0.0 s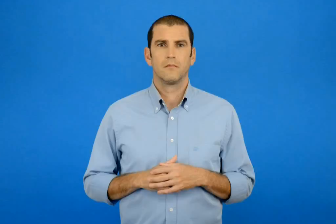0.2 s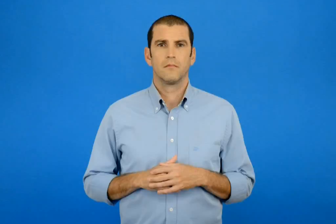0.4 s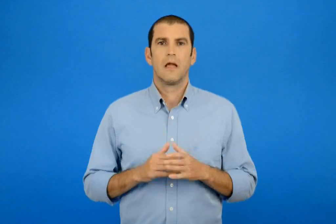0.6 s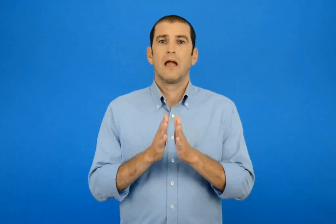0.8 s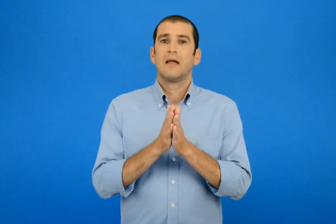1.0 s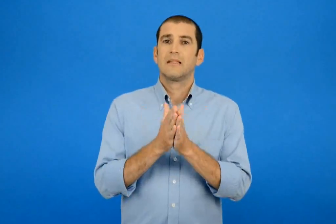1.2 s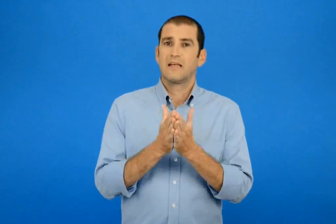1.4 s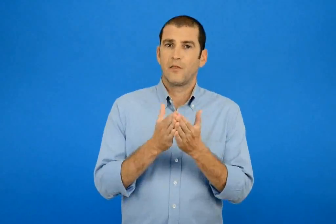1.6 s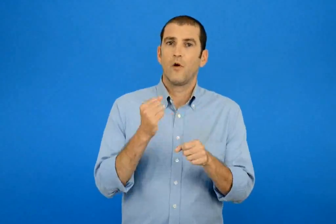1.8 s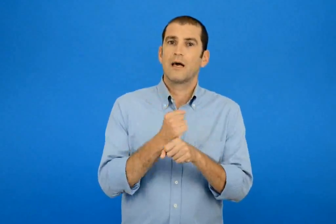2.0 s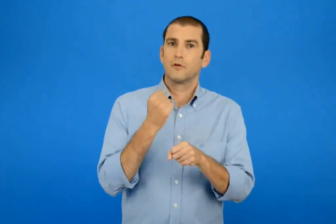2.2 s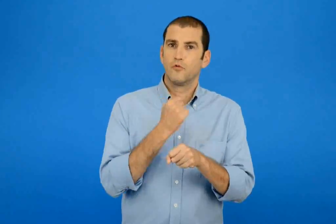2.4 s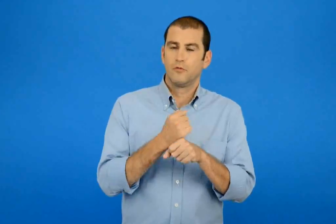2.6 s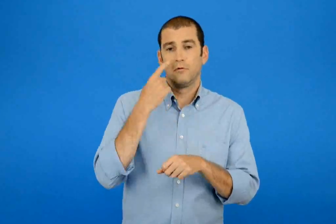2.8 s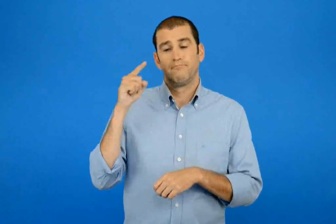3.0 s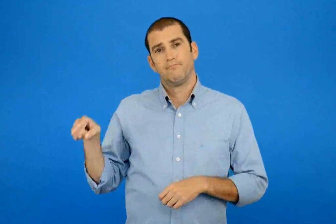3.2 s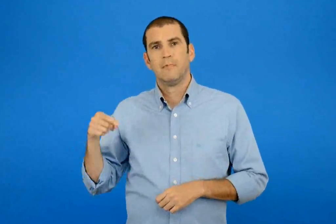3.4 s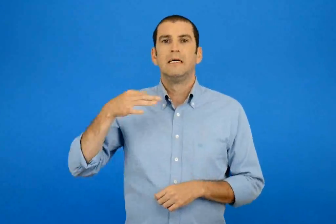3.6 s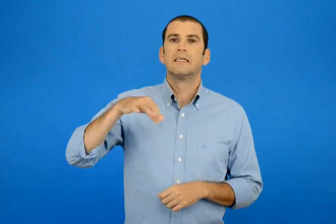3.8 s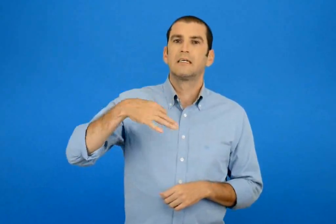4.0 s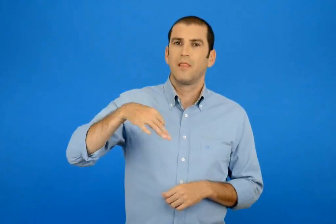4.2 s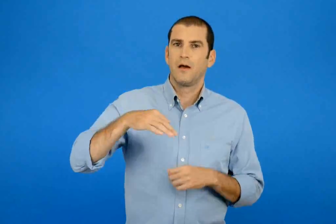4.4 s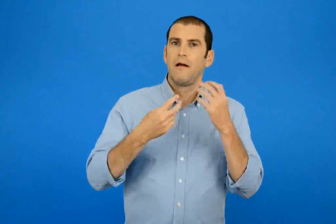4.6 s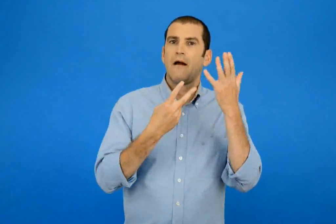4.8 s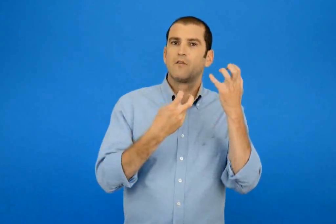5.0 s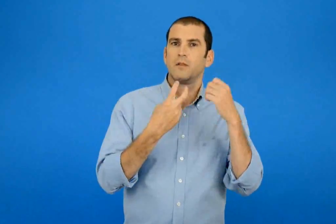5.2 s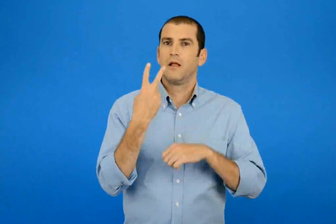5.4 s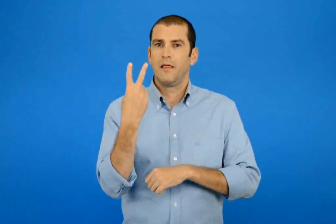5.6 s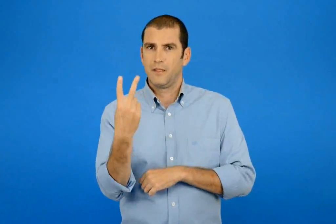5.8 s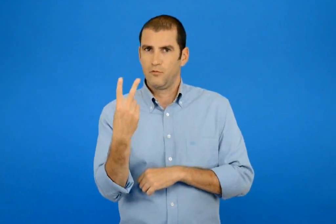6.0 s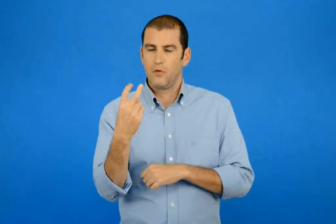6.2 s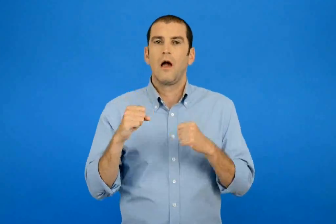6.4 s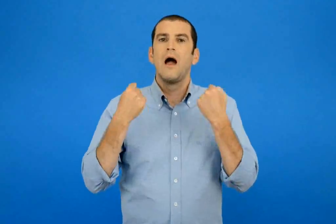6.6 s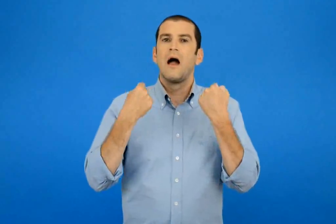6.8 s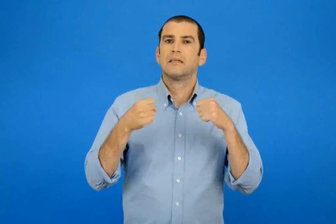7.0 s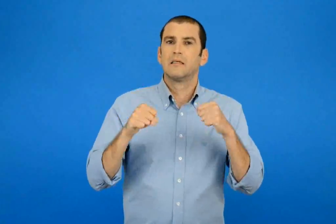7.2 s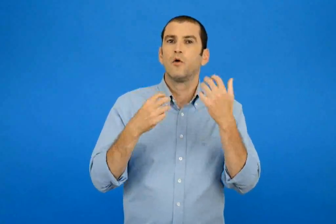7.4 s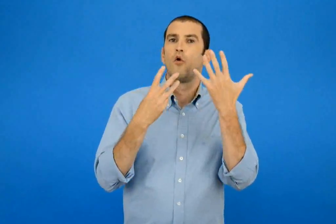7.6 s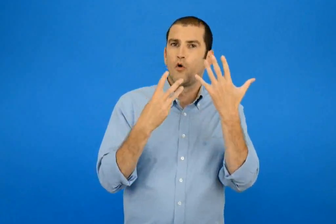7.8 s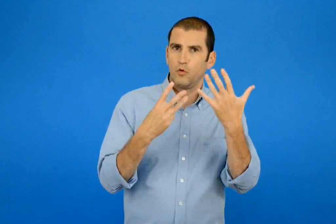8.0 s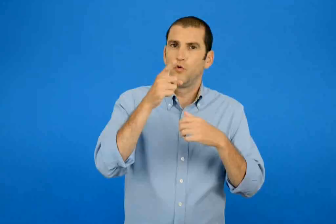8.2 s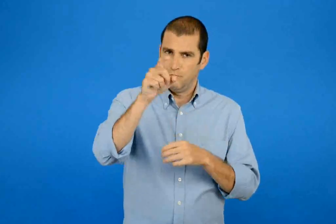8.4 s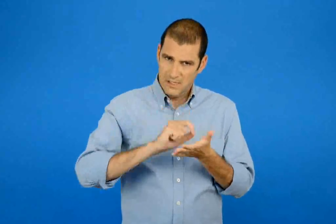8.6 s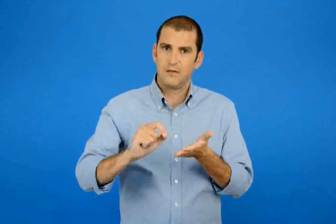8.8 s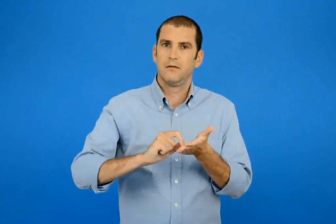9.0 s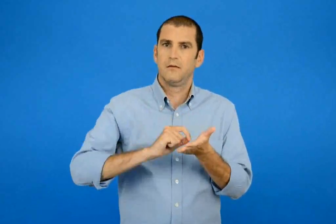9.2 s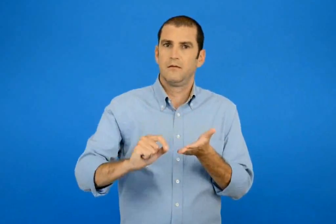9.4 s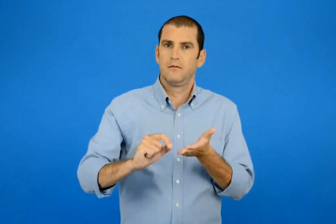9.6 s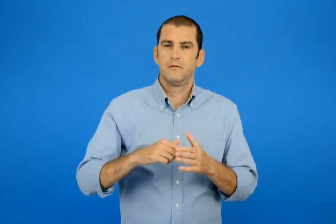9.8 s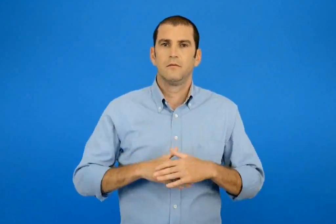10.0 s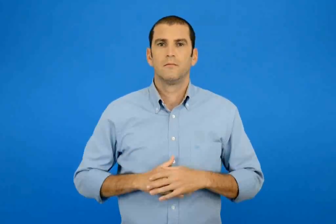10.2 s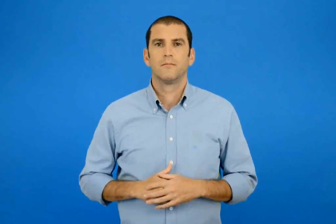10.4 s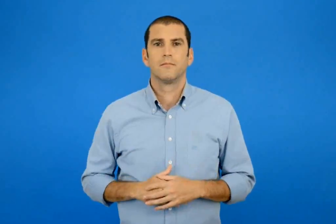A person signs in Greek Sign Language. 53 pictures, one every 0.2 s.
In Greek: πήγαινε στο τετράδιο εργασιών στη σελίδα 72 και κάνε την άσκηση 8
